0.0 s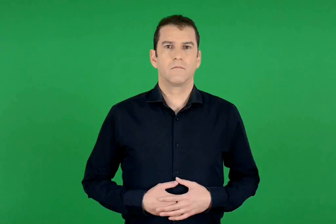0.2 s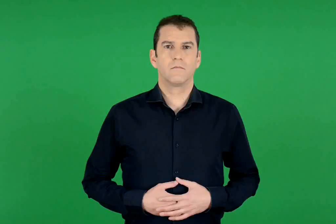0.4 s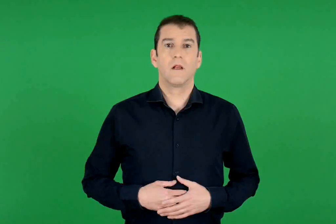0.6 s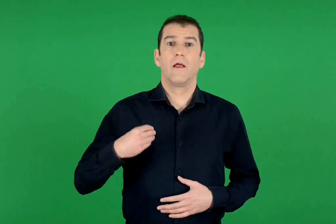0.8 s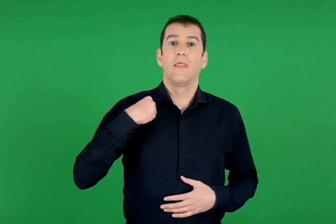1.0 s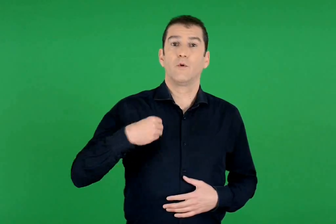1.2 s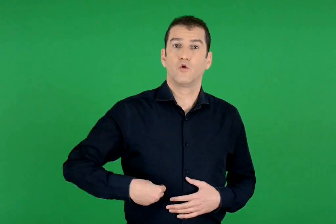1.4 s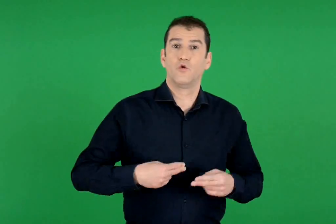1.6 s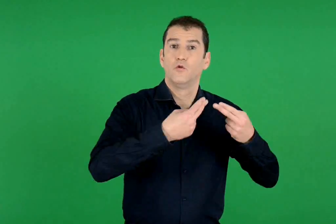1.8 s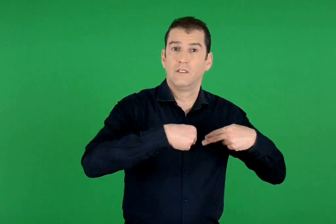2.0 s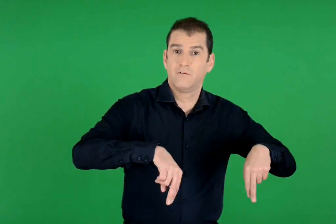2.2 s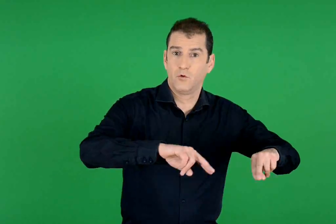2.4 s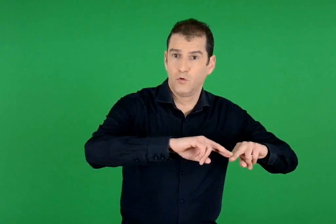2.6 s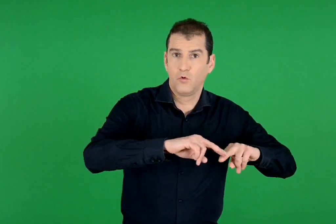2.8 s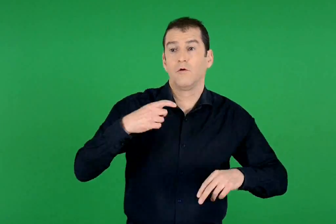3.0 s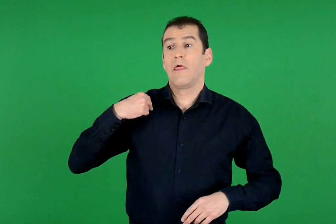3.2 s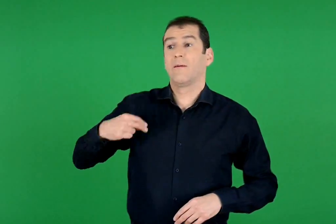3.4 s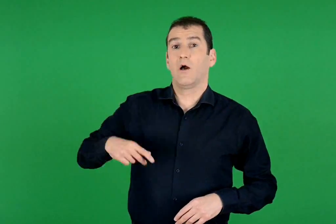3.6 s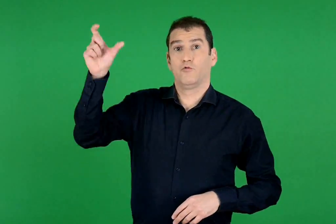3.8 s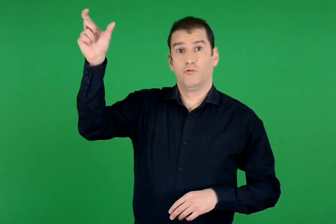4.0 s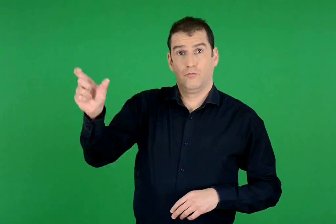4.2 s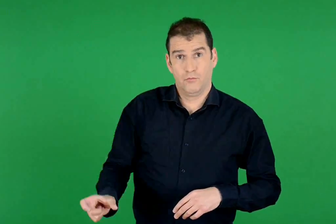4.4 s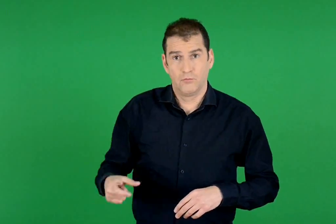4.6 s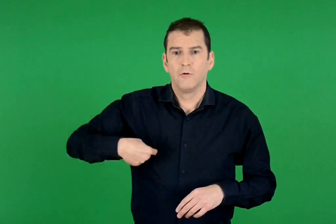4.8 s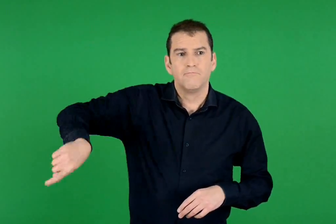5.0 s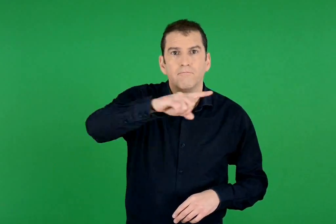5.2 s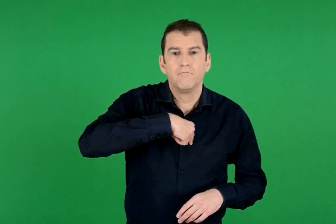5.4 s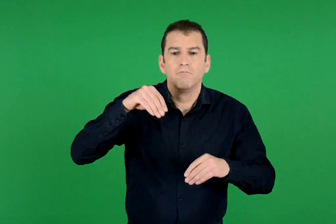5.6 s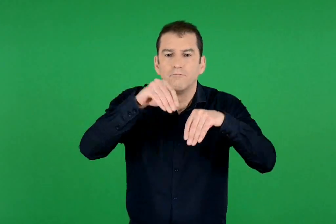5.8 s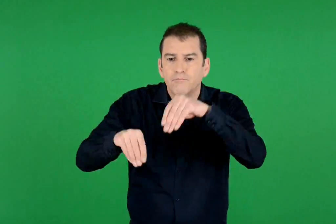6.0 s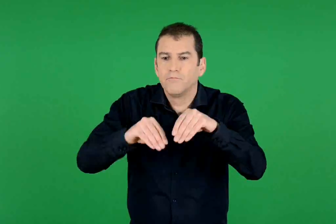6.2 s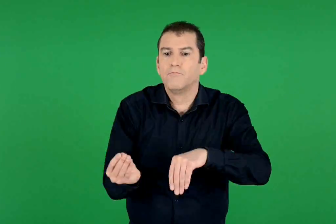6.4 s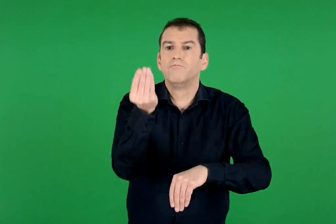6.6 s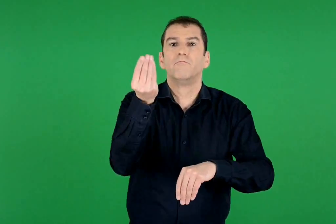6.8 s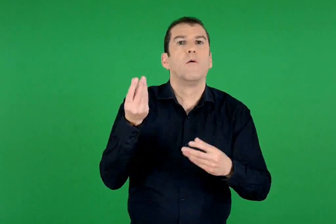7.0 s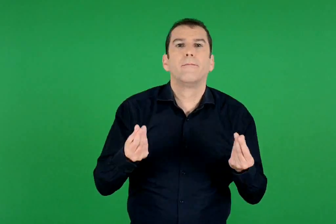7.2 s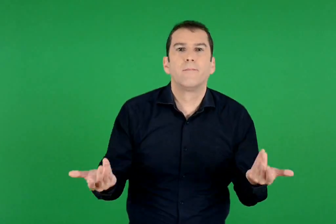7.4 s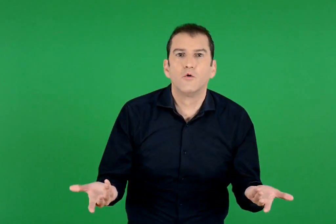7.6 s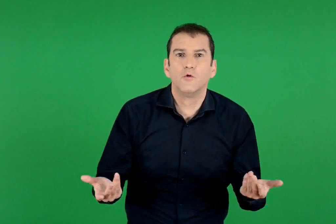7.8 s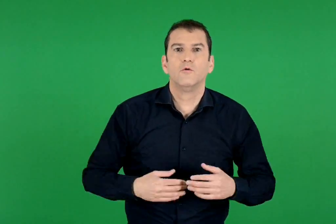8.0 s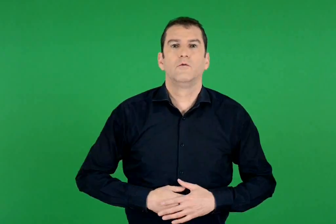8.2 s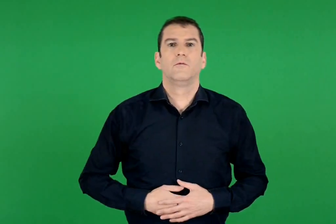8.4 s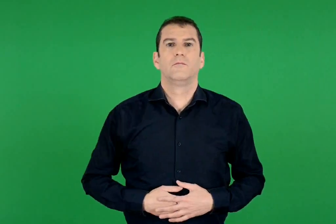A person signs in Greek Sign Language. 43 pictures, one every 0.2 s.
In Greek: πώς εκλέγουμε το δημοτικό συμβούλιο και τον δήμαρχο ;
